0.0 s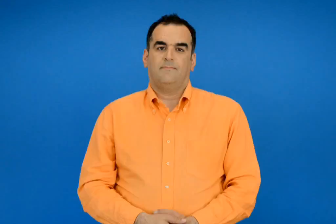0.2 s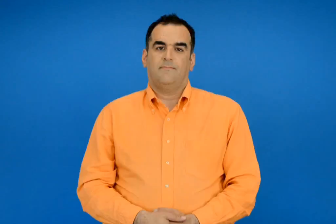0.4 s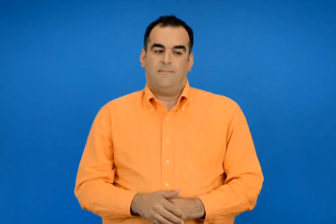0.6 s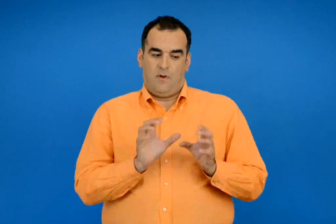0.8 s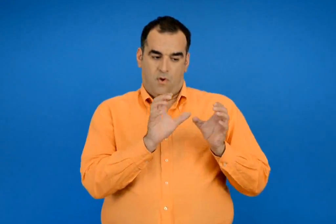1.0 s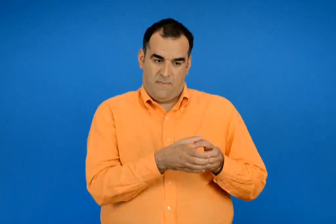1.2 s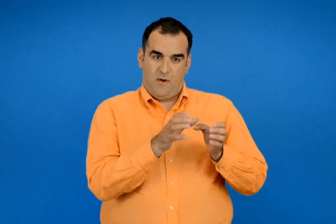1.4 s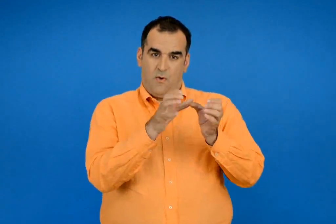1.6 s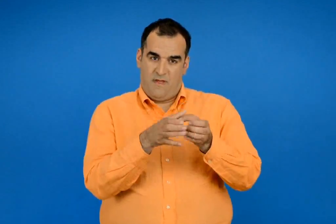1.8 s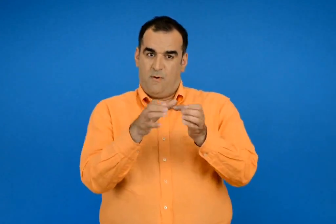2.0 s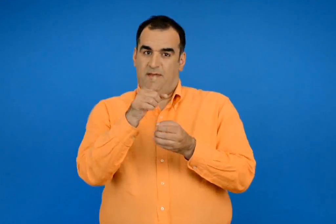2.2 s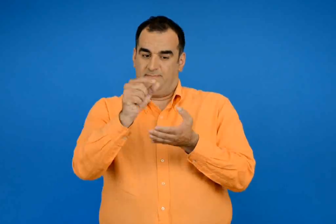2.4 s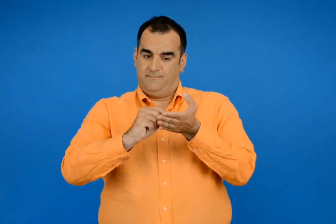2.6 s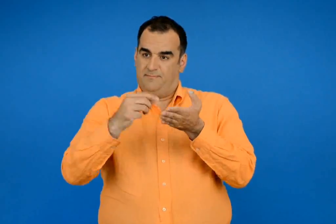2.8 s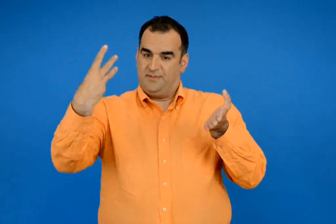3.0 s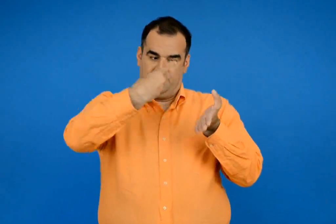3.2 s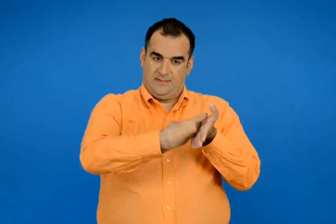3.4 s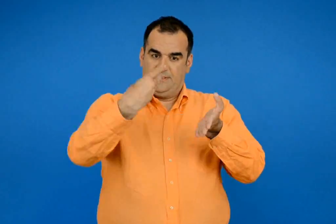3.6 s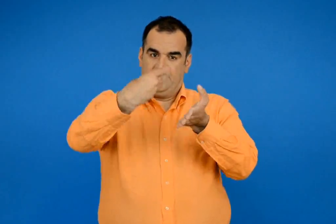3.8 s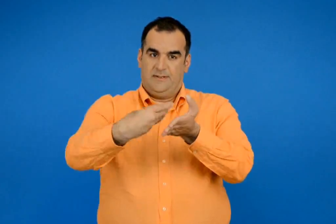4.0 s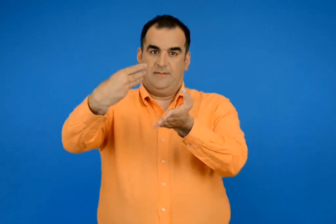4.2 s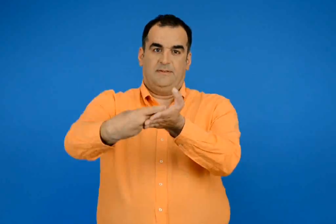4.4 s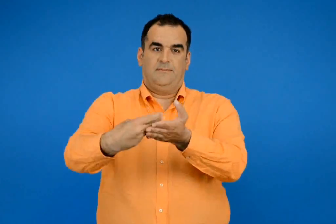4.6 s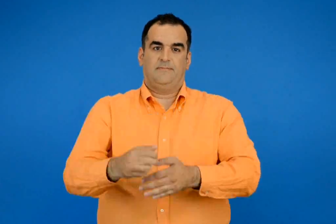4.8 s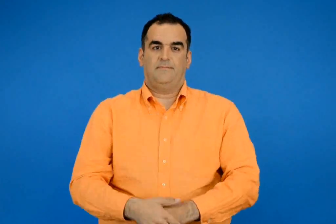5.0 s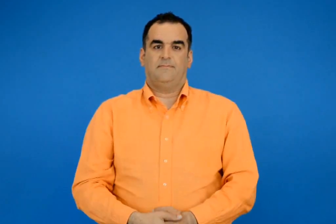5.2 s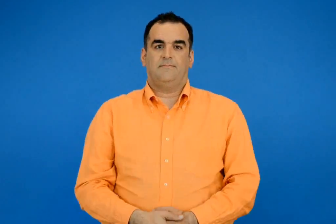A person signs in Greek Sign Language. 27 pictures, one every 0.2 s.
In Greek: γράψε σε κάθε ομάδα τρία μέσα μεταφοράς
